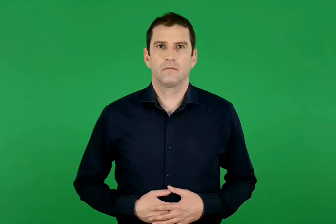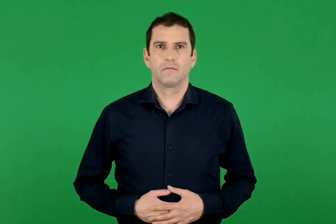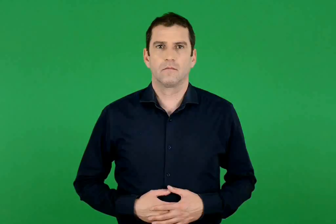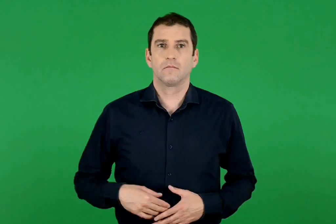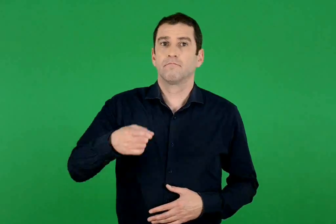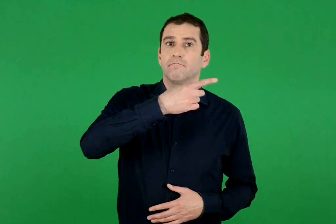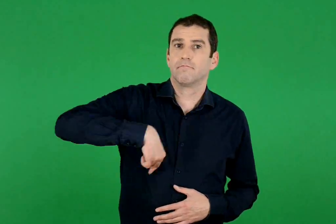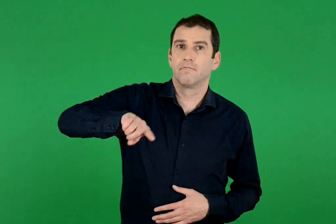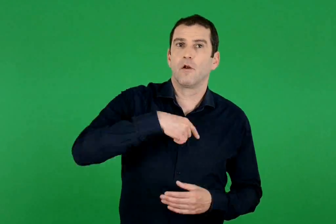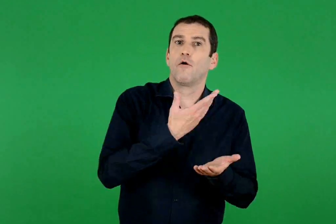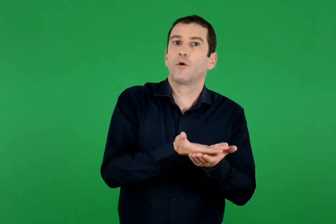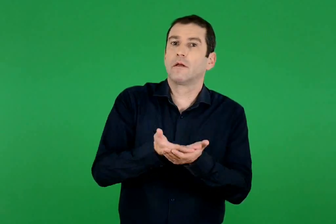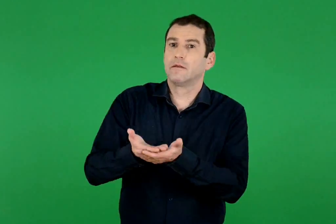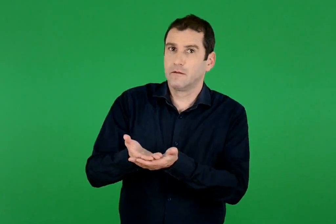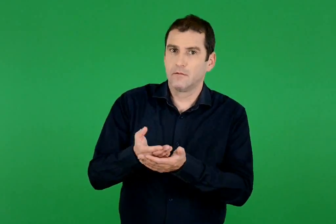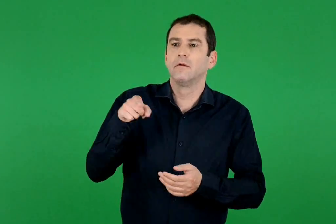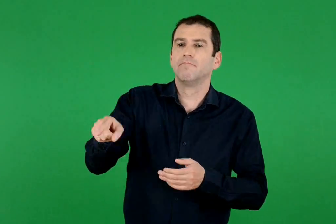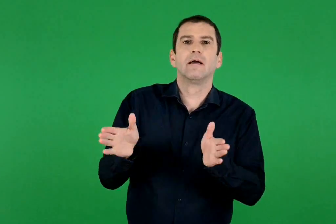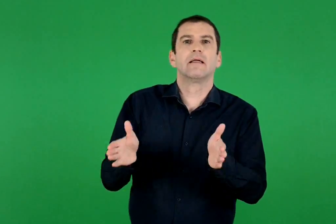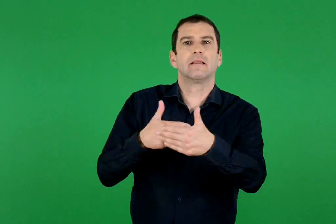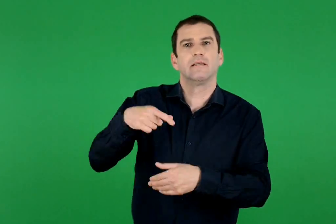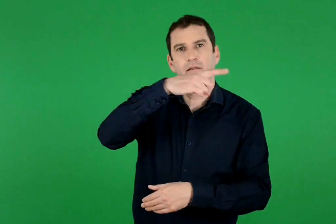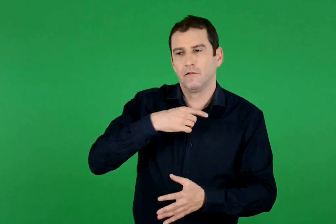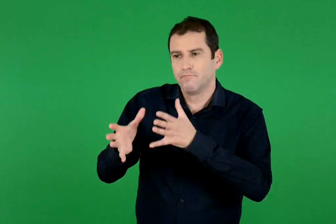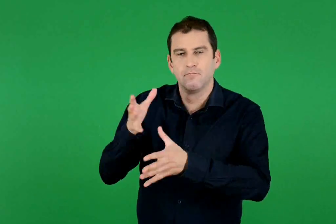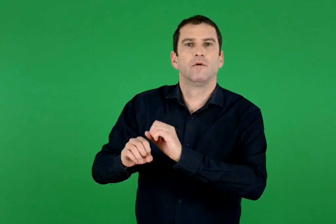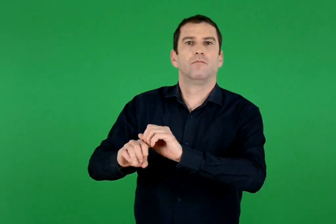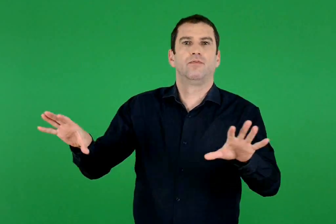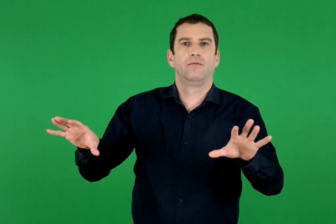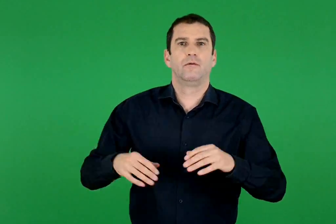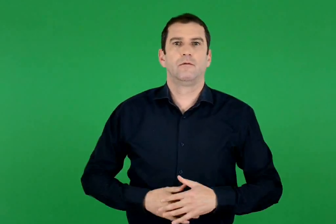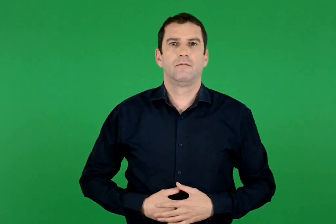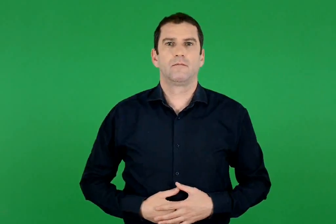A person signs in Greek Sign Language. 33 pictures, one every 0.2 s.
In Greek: ανακοινώνουμε τις προτάσεις μας στην τάξη
